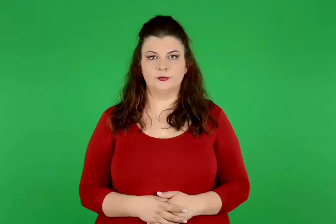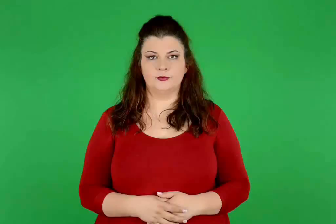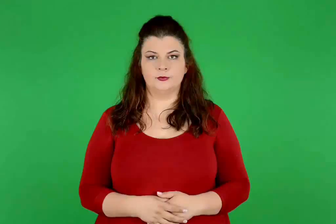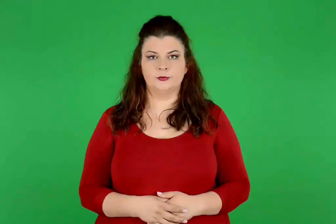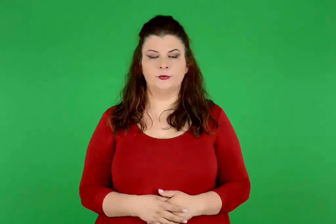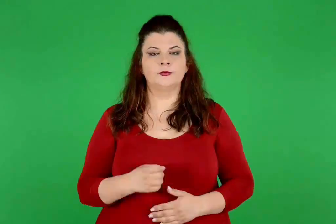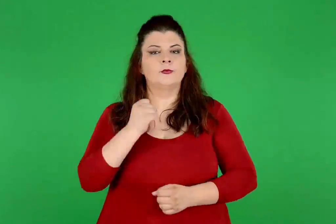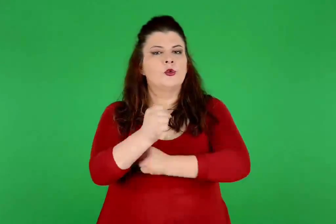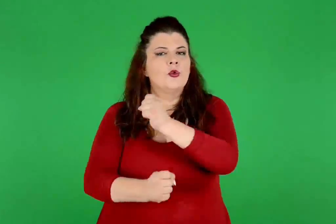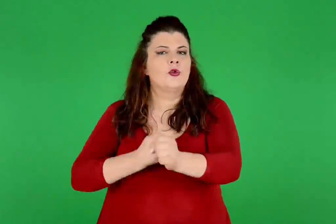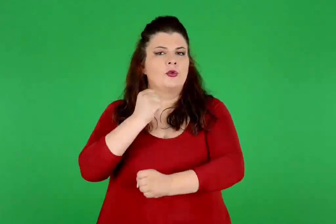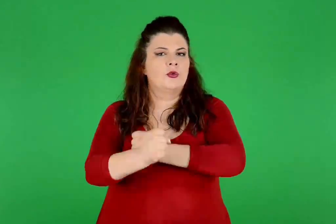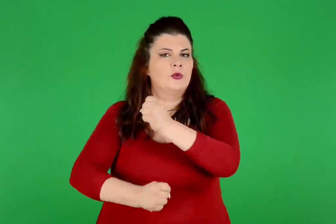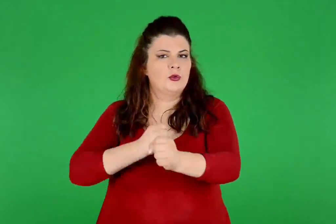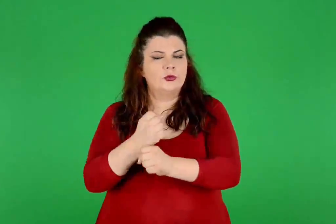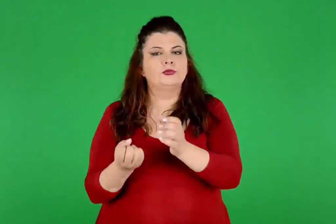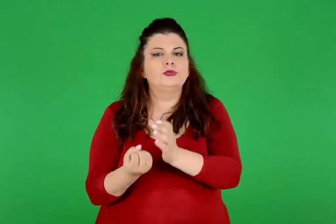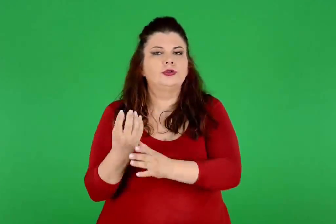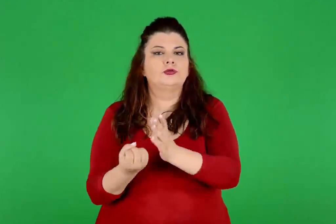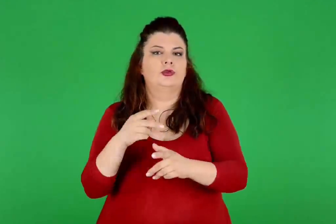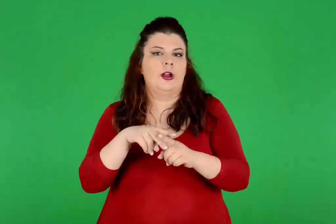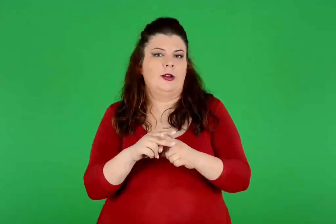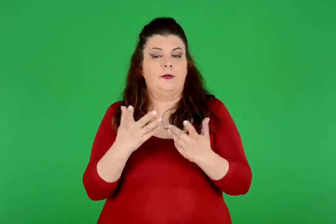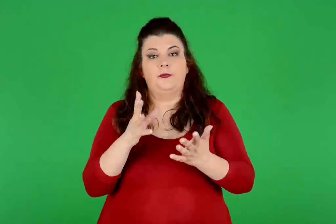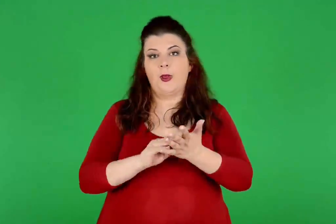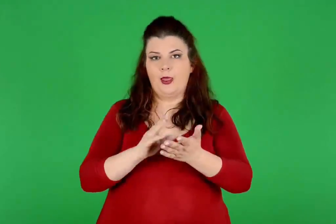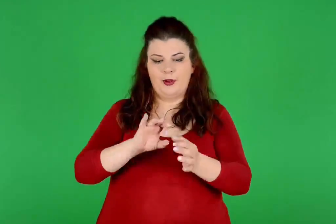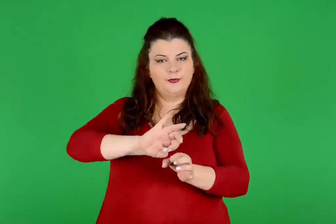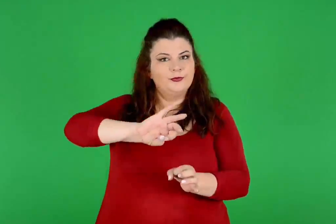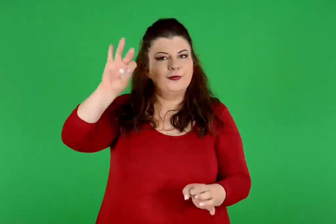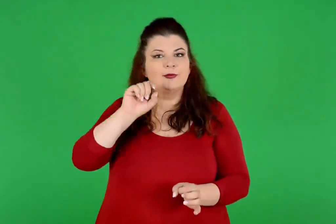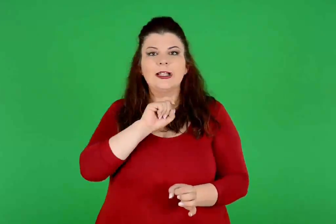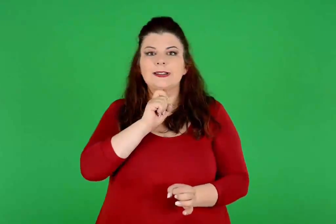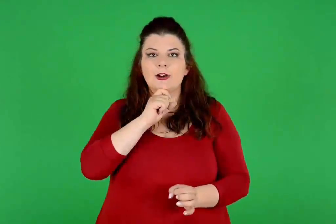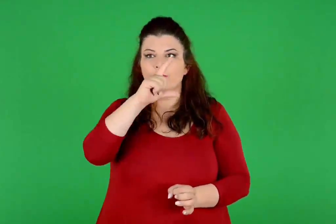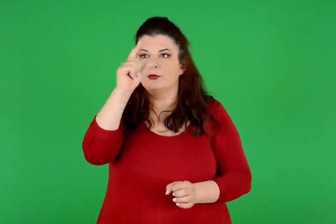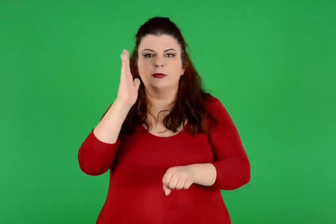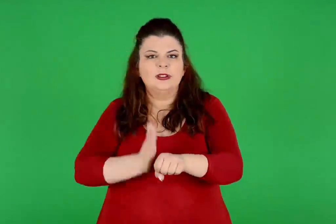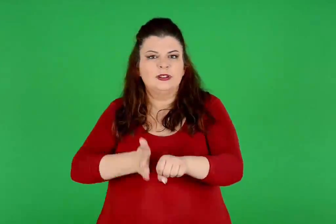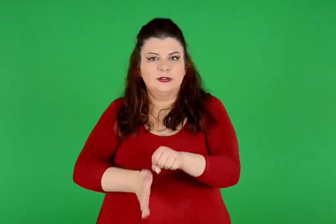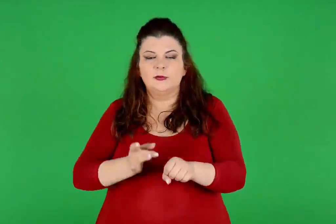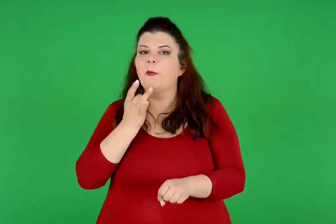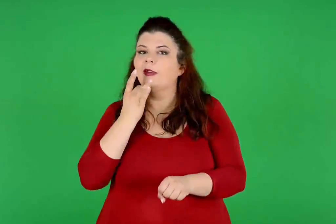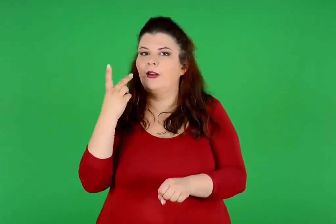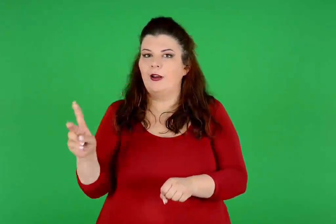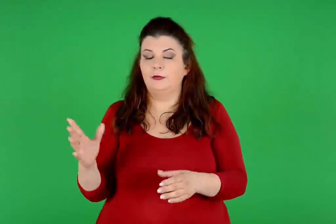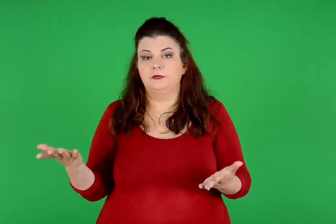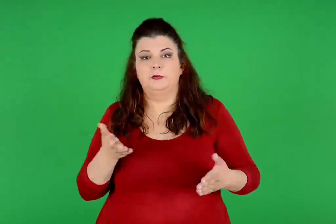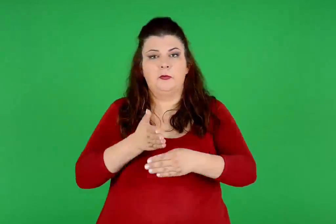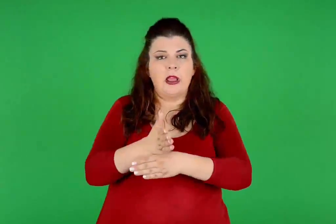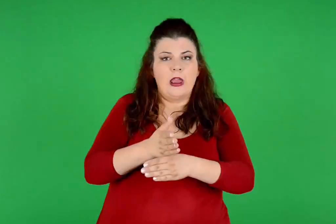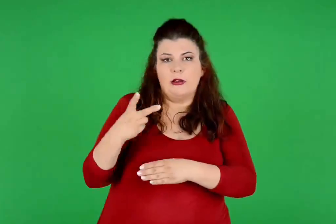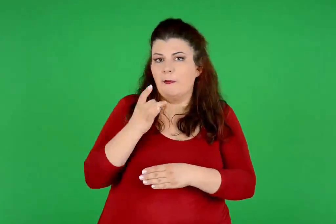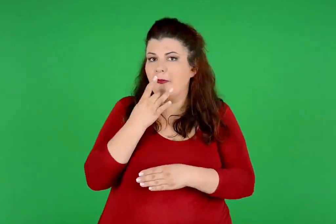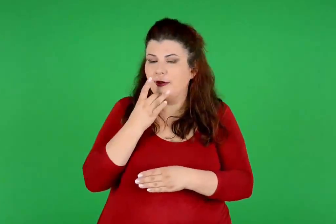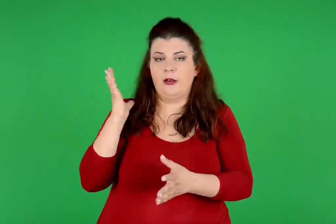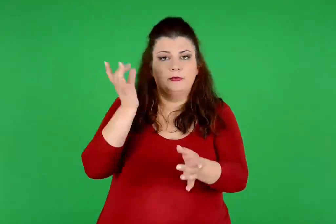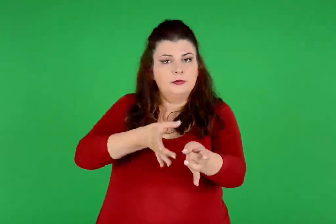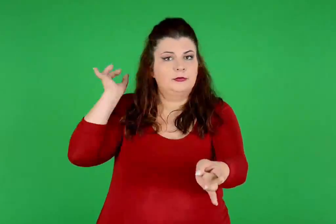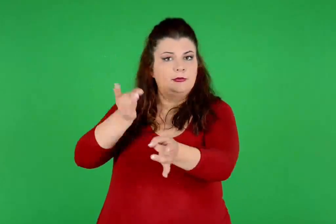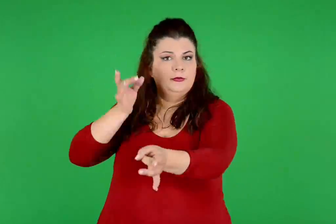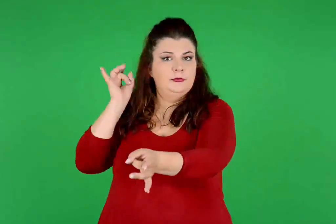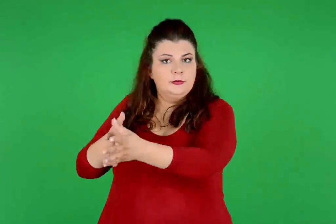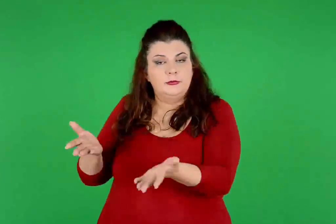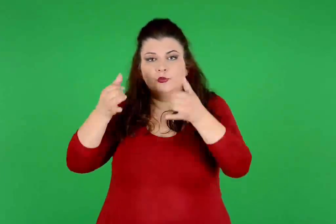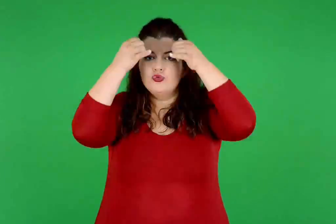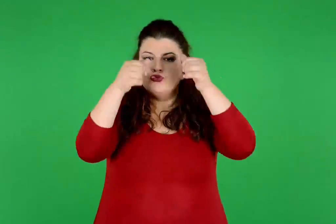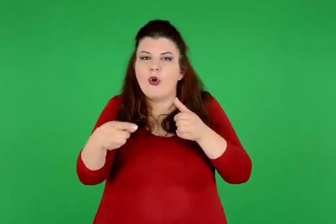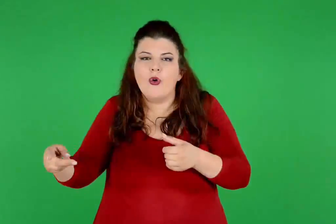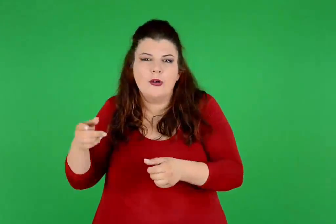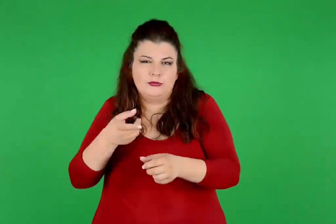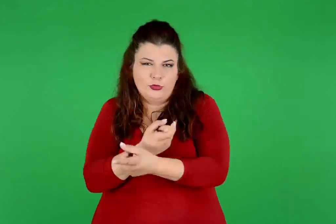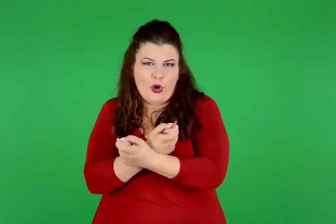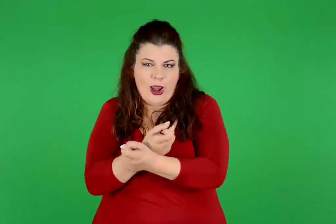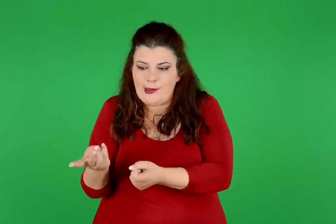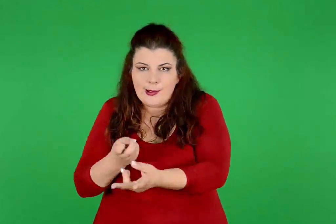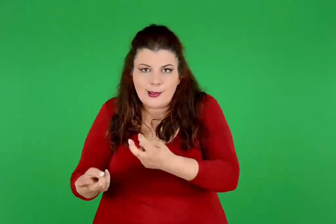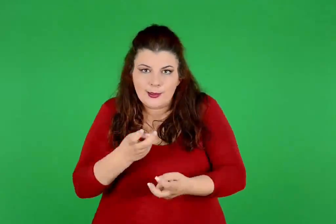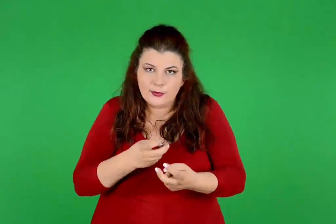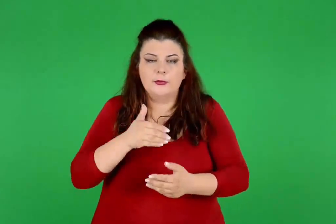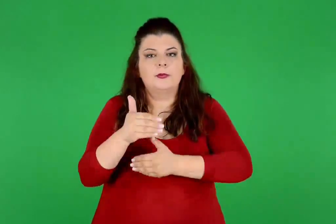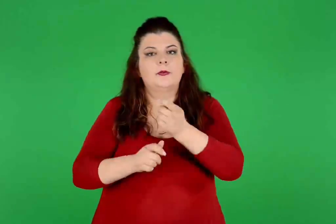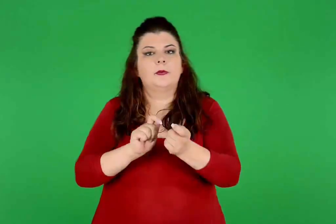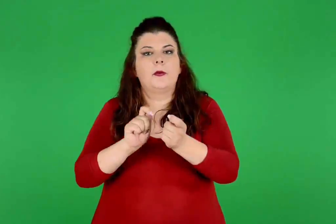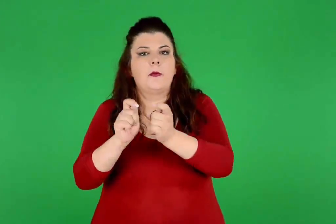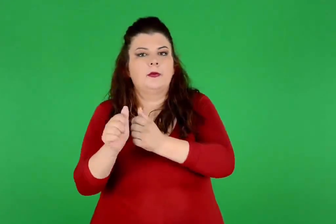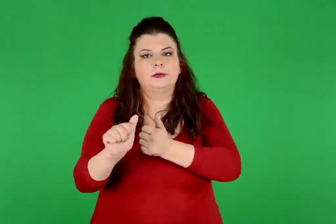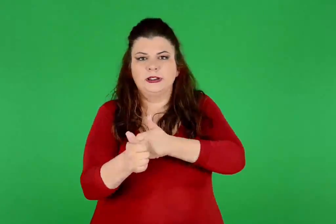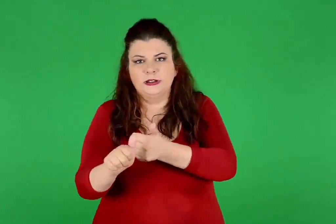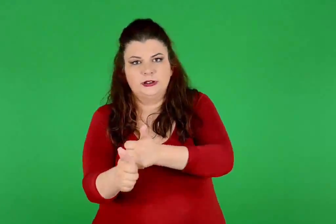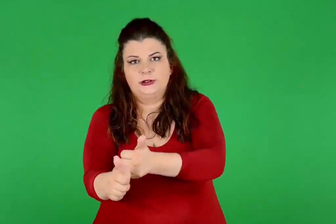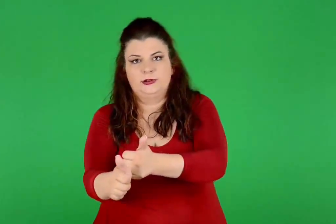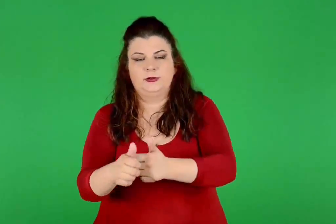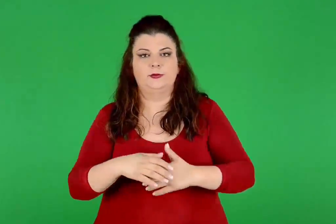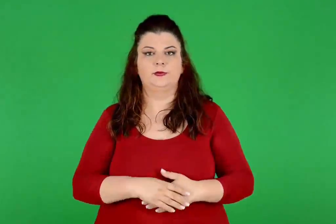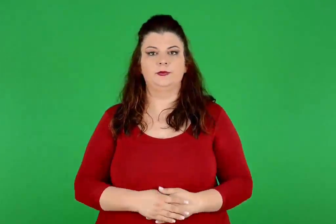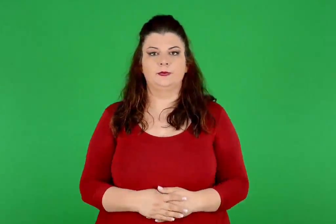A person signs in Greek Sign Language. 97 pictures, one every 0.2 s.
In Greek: με το πέρασμα του χρόνου έφτιαξαν κι άλλα εργαλεία , όπως το πρώτο πέτρινο τσεκούρι με ξύλινη λαβή , τόξα , μαχαίρια από πέτρα ή κόκαλα ζώων και έγιναν κυνηγοί
